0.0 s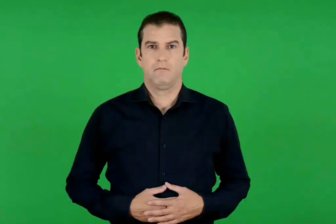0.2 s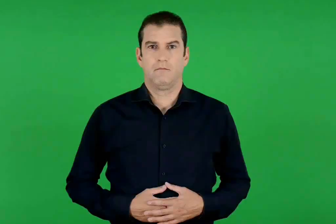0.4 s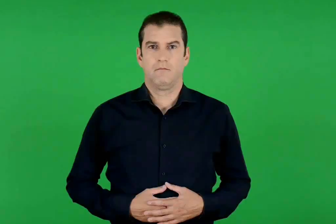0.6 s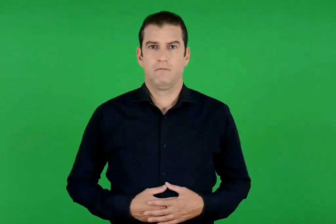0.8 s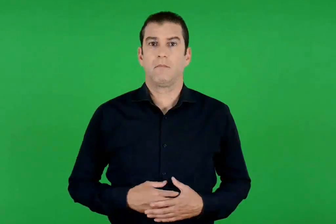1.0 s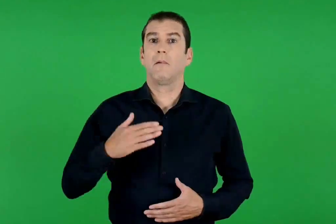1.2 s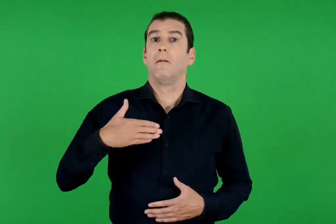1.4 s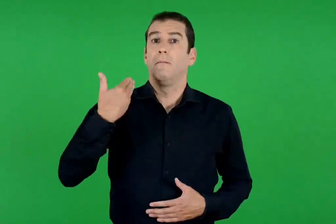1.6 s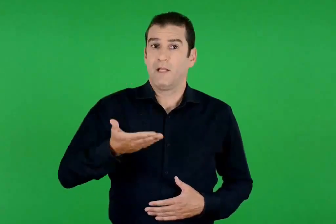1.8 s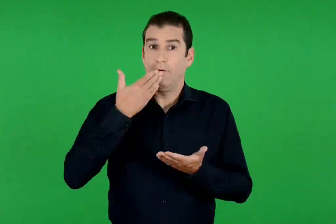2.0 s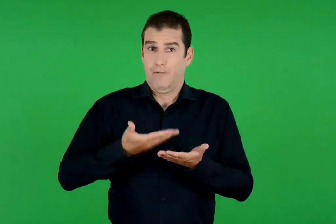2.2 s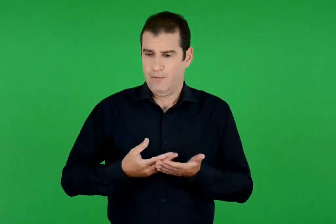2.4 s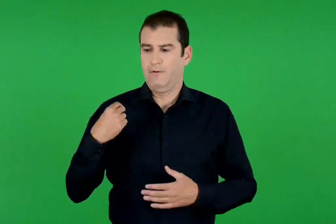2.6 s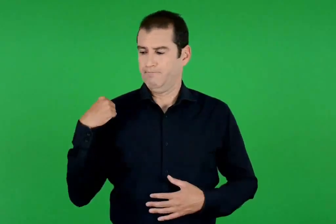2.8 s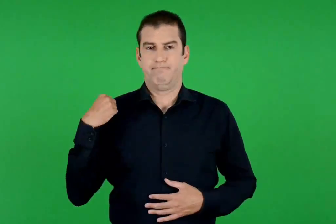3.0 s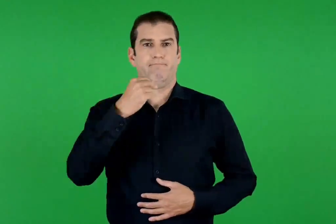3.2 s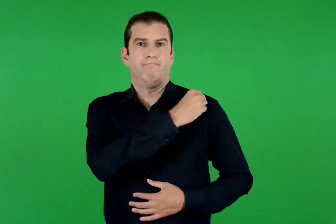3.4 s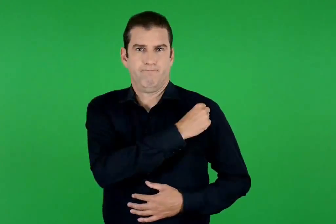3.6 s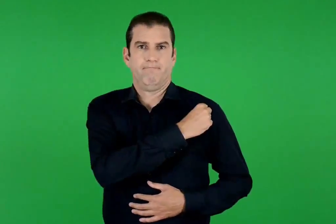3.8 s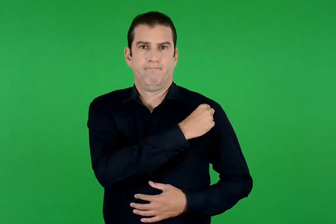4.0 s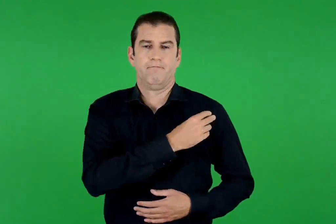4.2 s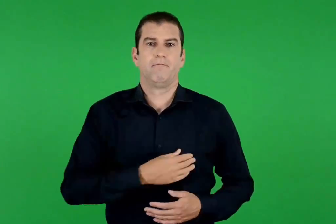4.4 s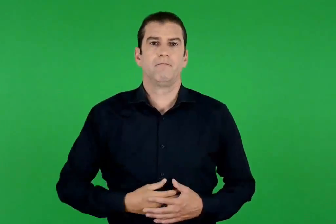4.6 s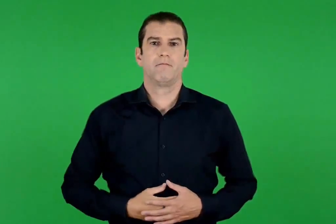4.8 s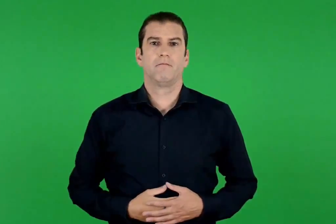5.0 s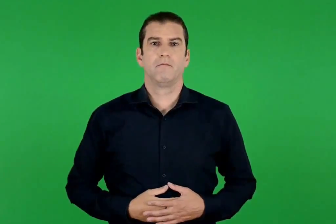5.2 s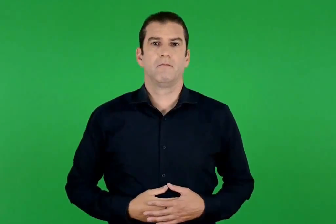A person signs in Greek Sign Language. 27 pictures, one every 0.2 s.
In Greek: και τέλος στον αριστερό ώμο
